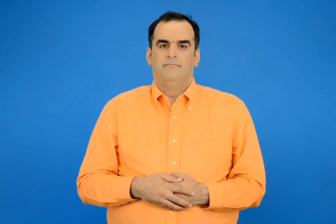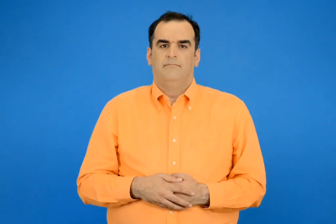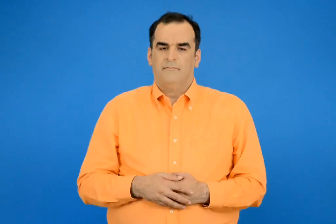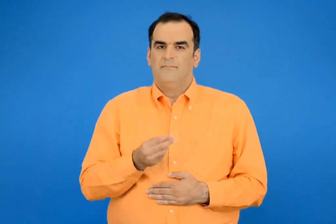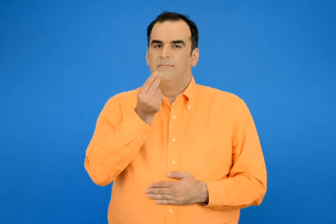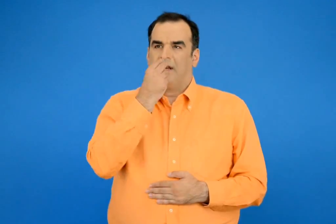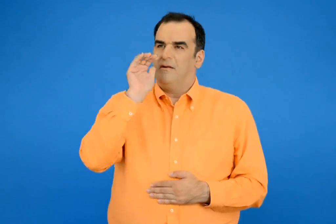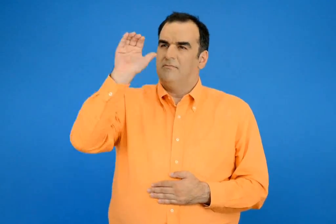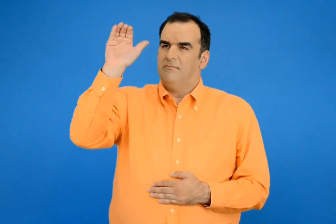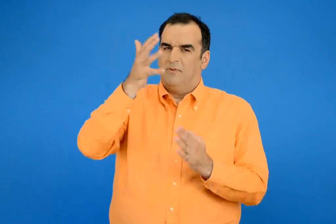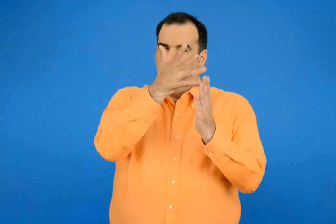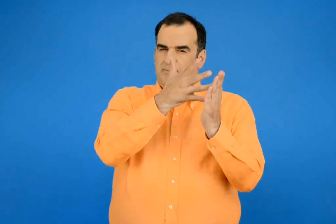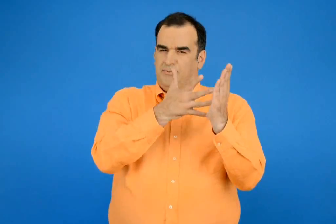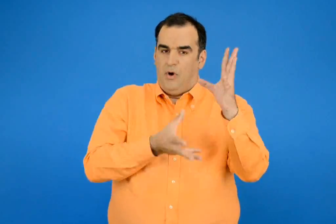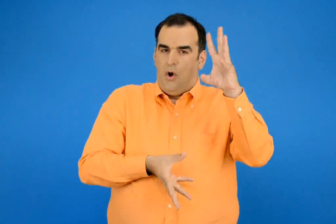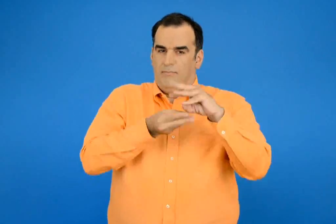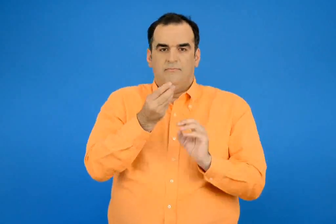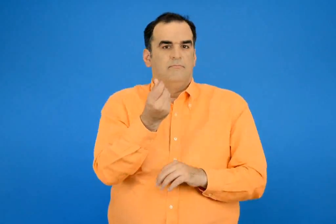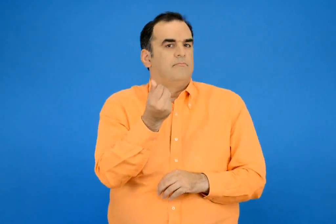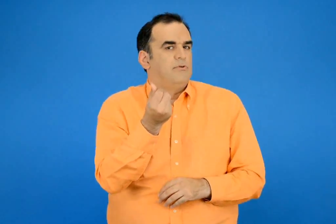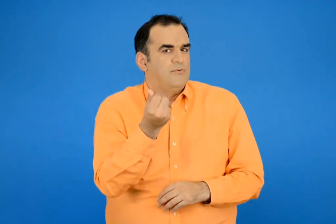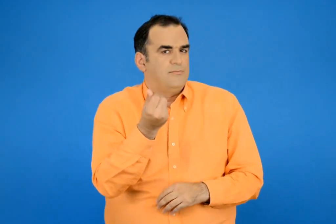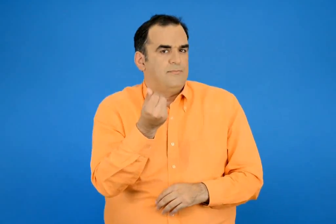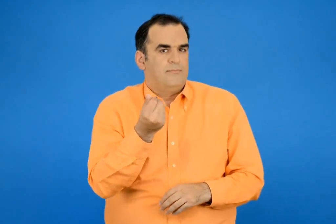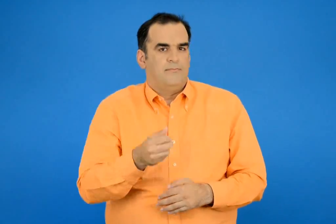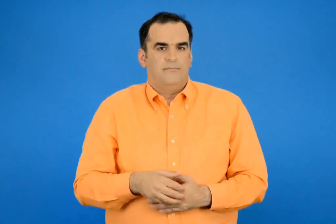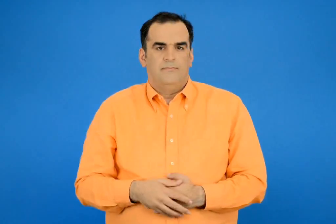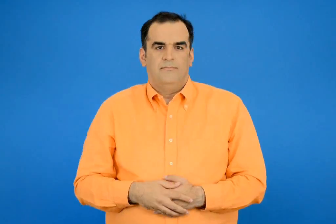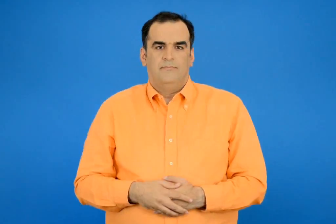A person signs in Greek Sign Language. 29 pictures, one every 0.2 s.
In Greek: ποσό κοστίζουν συνολικά όλα όσα παρήγγειλαν ;
